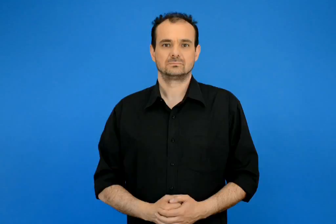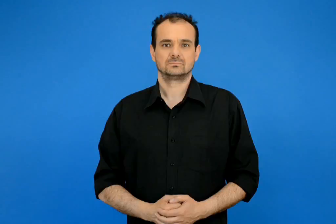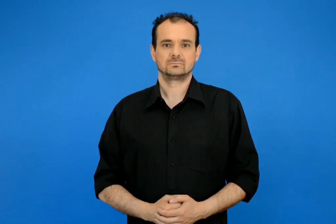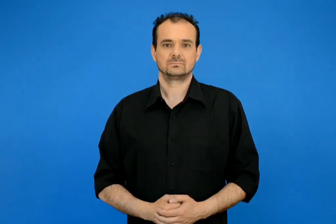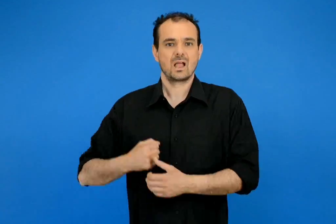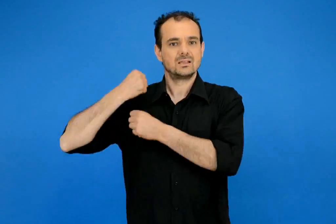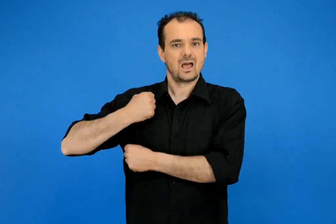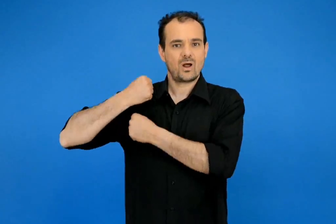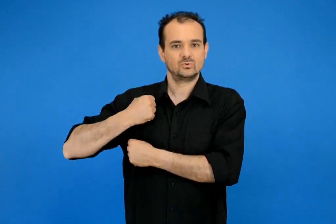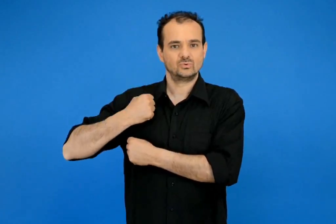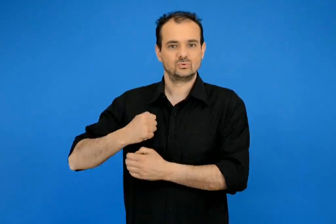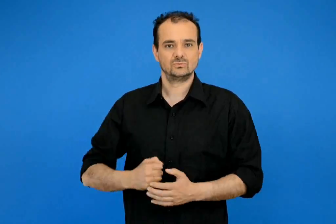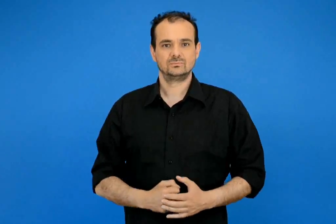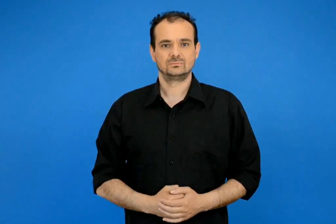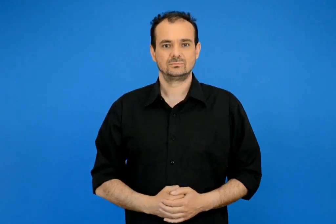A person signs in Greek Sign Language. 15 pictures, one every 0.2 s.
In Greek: ιανουάριος
